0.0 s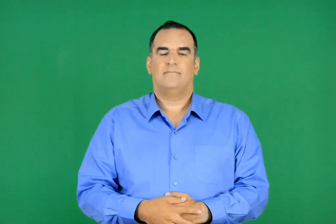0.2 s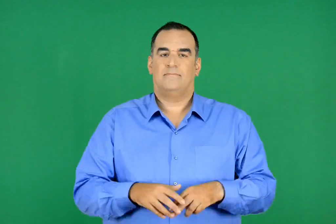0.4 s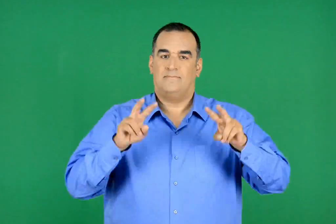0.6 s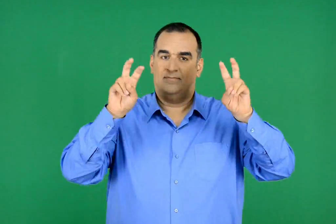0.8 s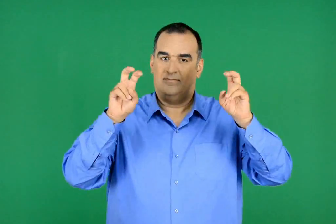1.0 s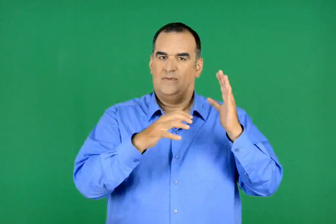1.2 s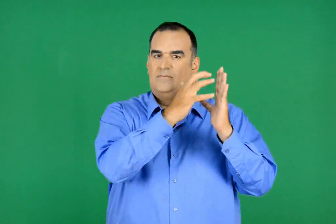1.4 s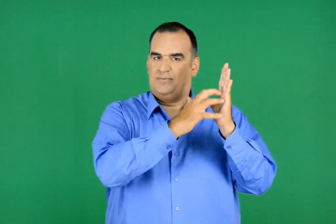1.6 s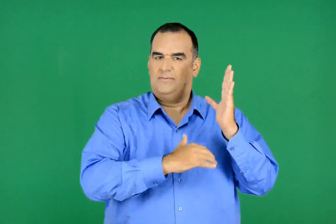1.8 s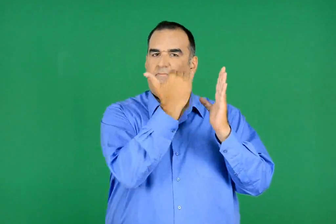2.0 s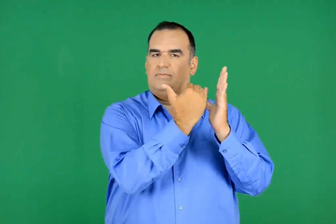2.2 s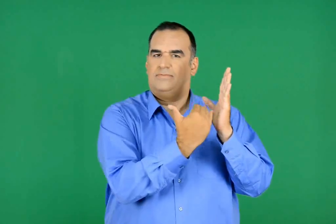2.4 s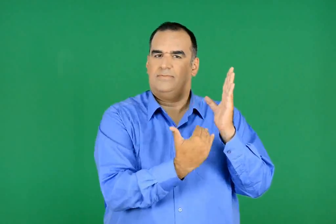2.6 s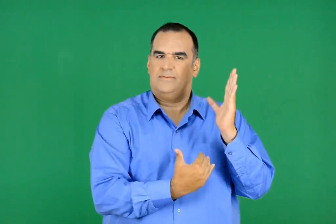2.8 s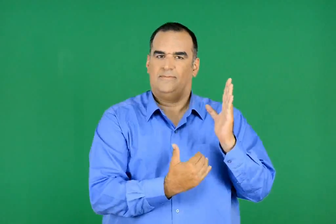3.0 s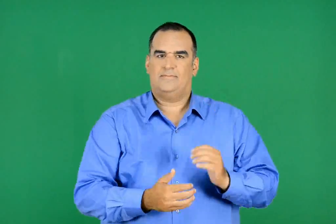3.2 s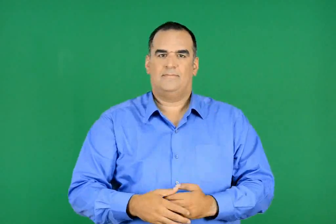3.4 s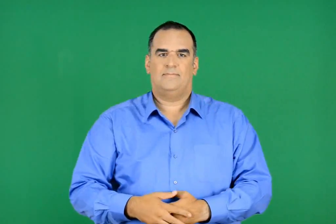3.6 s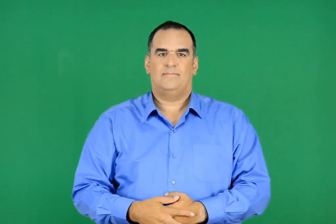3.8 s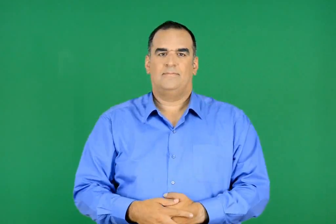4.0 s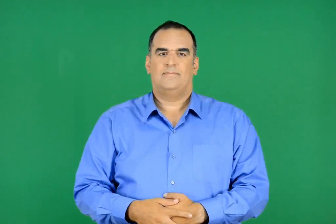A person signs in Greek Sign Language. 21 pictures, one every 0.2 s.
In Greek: περιεχόμενα βιβλίου
